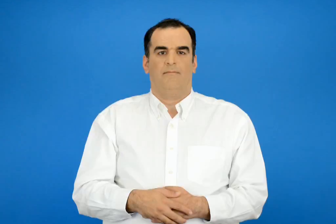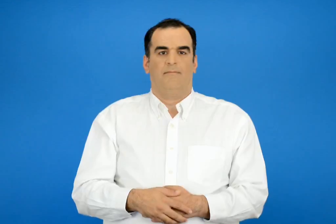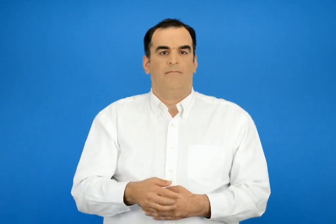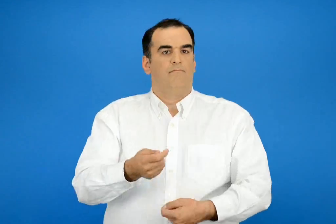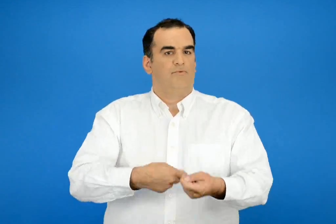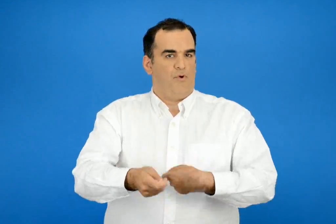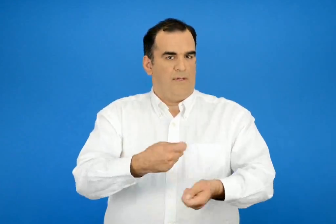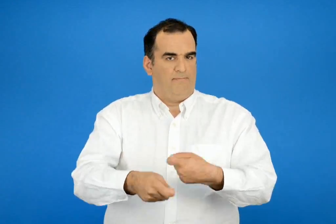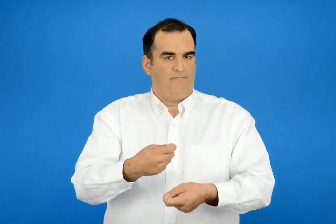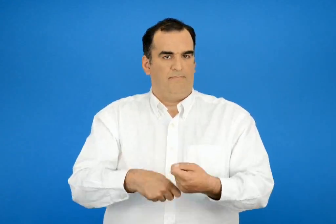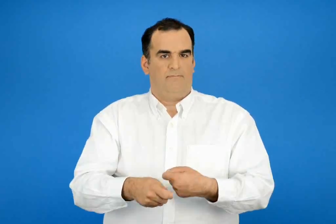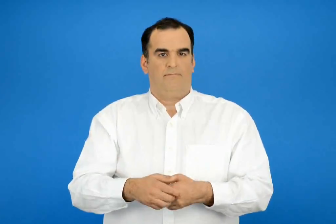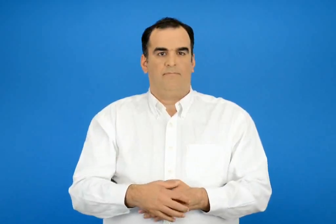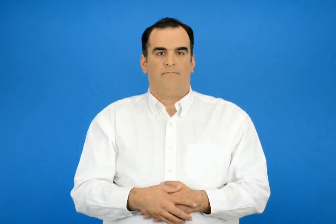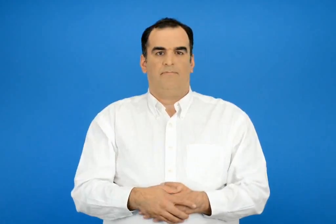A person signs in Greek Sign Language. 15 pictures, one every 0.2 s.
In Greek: ψώνια
